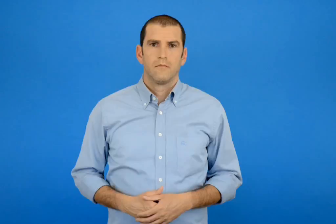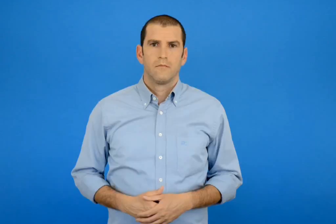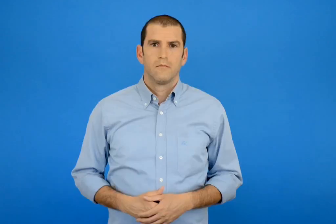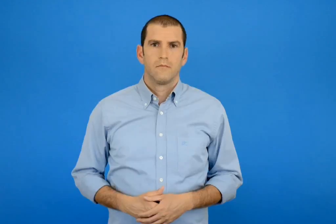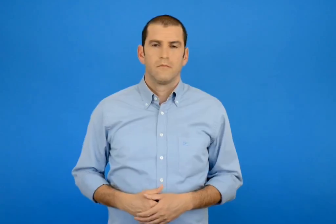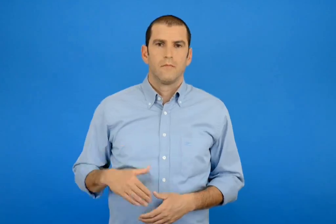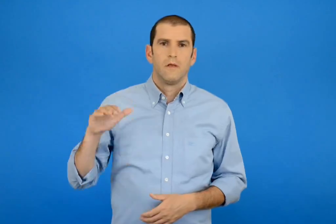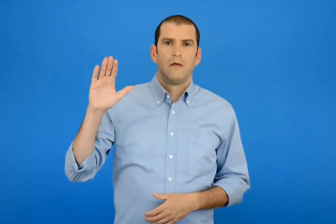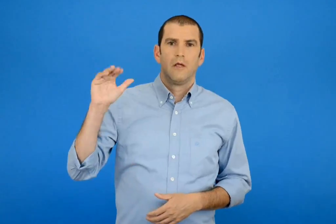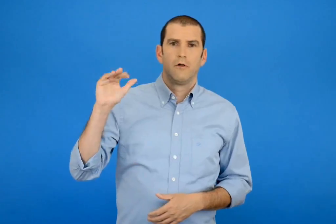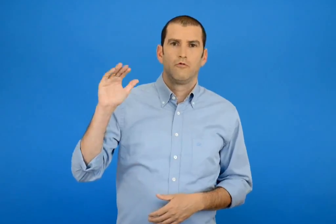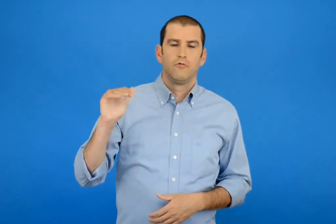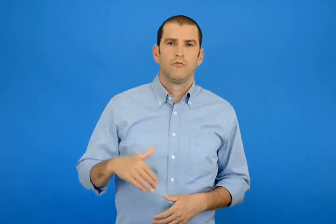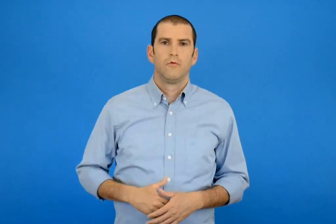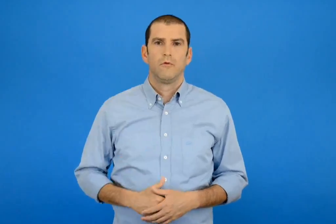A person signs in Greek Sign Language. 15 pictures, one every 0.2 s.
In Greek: ιούλιος
